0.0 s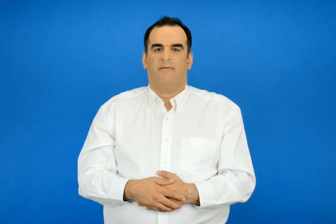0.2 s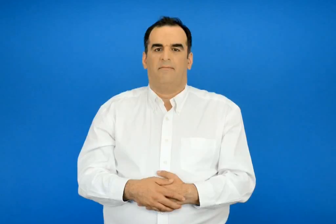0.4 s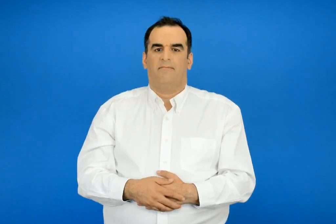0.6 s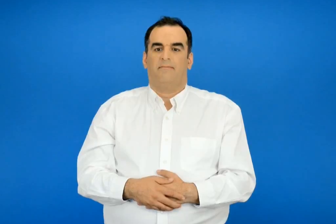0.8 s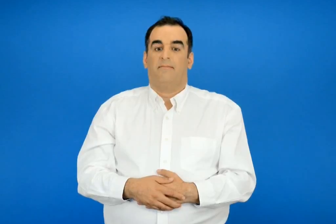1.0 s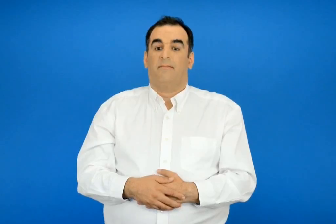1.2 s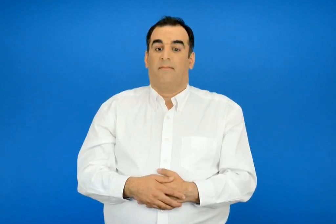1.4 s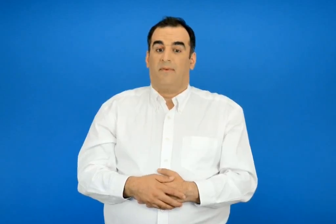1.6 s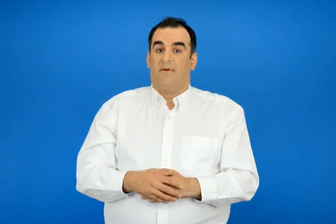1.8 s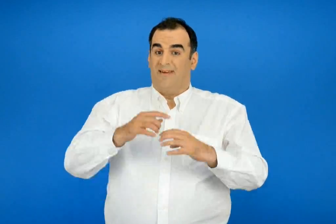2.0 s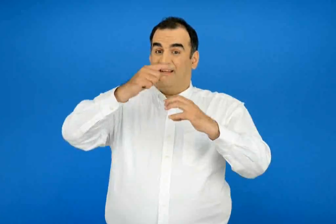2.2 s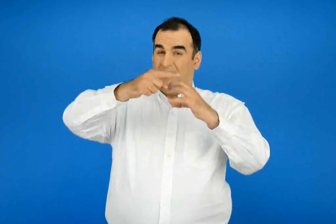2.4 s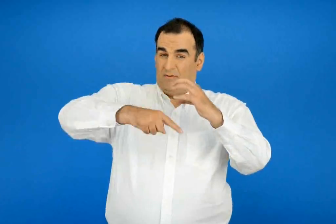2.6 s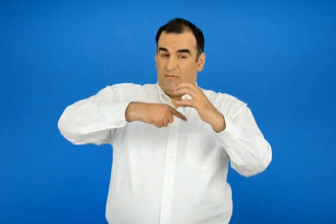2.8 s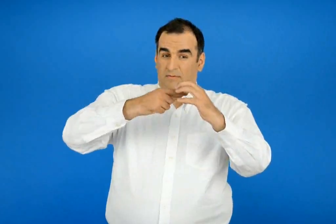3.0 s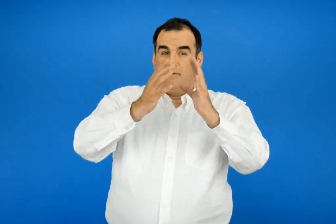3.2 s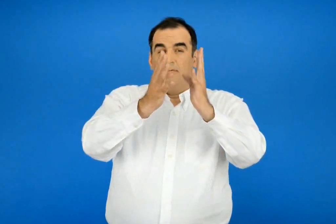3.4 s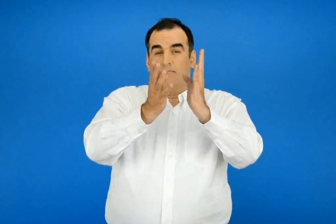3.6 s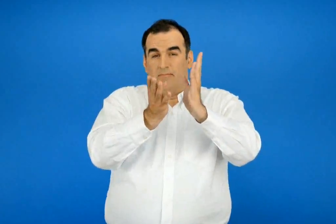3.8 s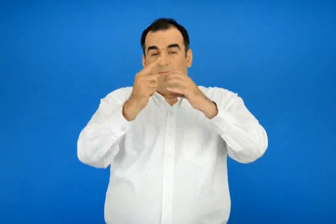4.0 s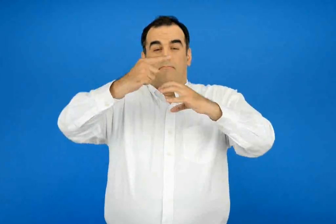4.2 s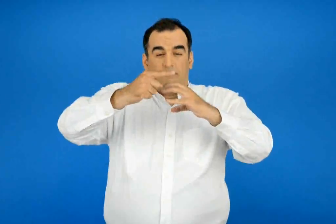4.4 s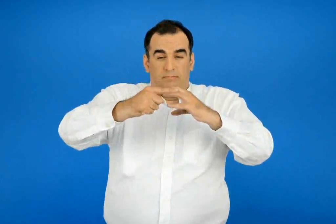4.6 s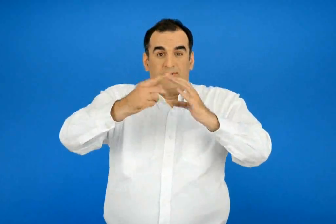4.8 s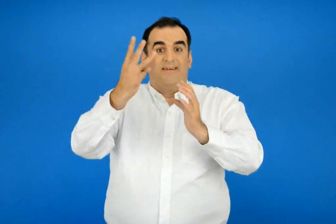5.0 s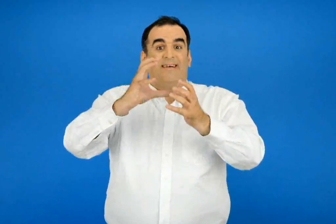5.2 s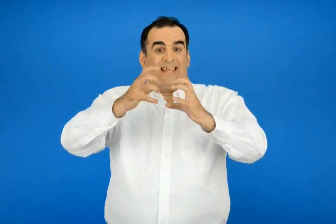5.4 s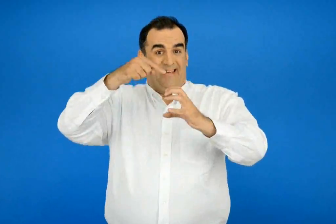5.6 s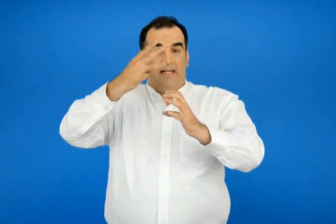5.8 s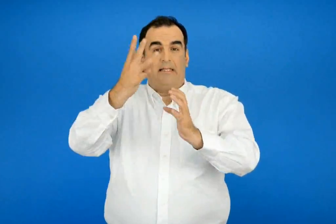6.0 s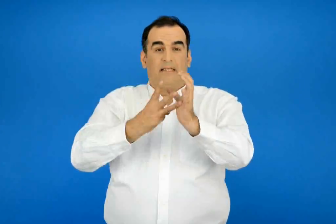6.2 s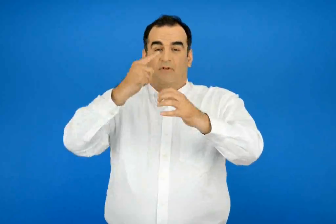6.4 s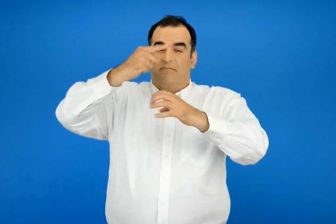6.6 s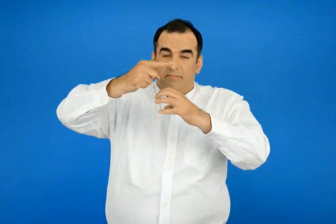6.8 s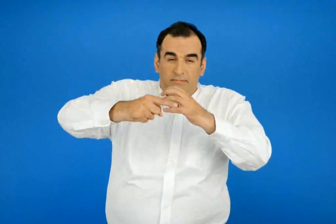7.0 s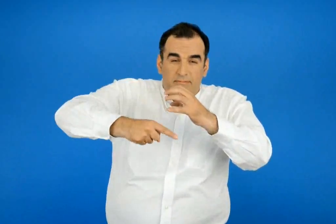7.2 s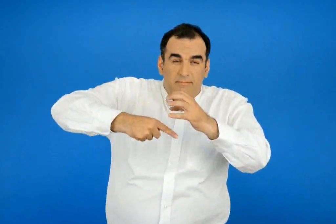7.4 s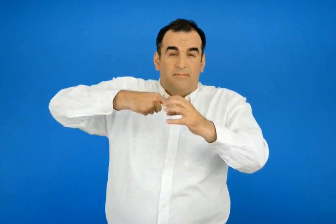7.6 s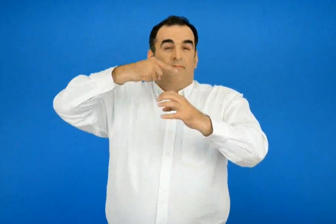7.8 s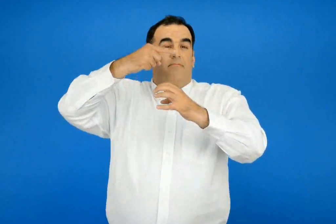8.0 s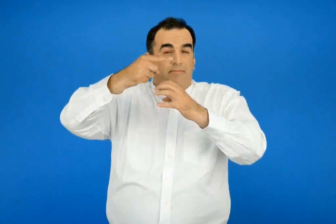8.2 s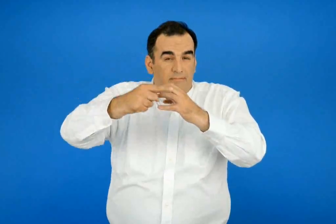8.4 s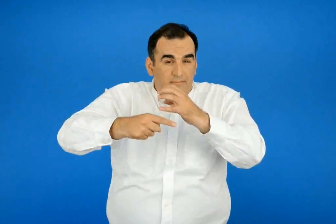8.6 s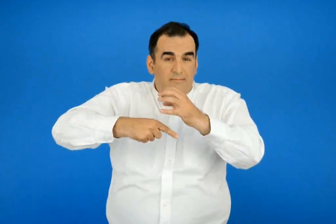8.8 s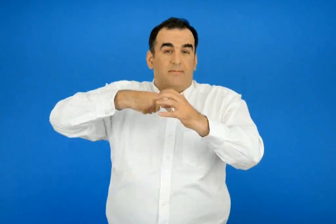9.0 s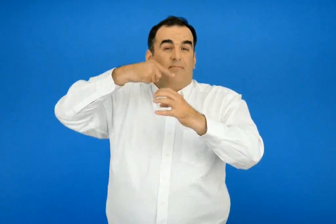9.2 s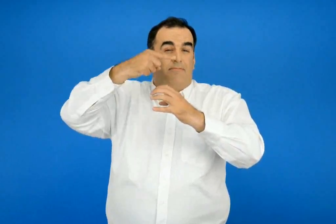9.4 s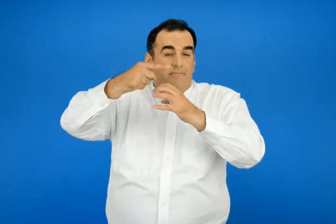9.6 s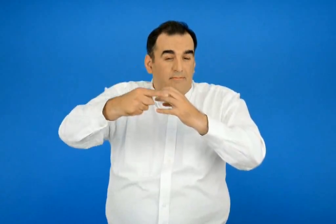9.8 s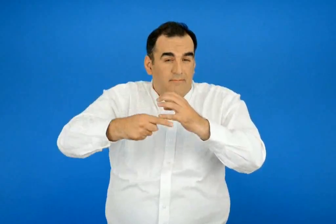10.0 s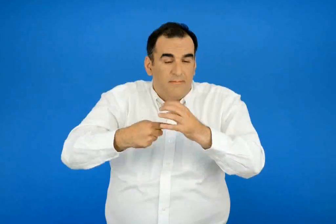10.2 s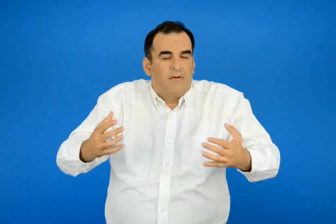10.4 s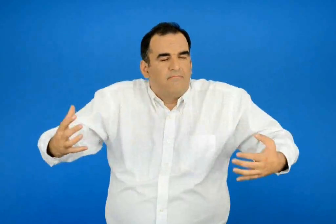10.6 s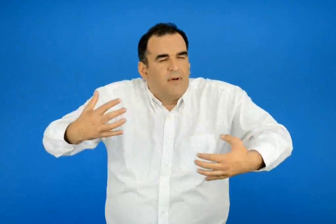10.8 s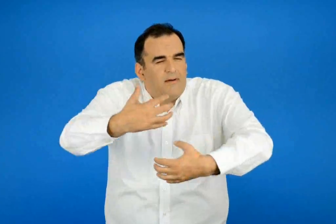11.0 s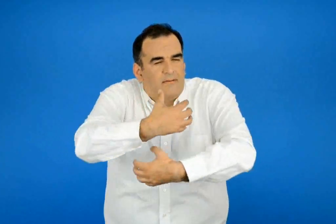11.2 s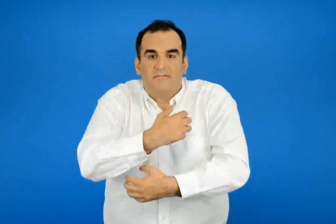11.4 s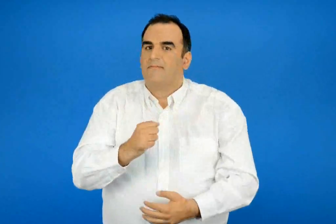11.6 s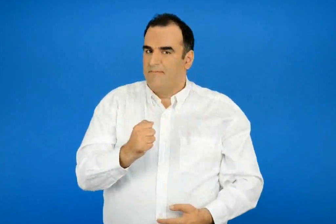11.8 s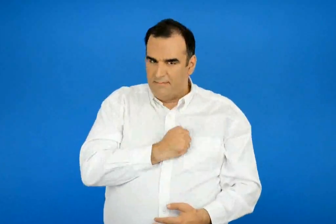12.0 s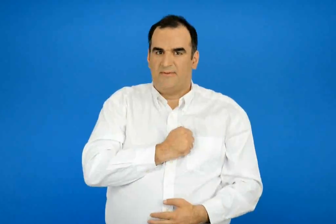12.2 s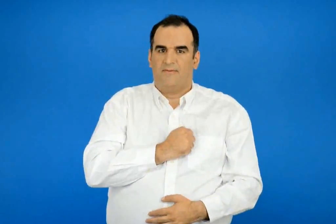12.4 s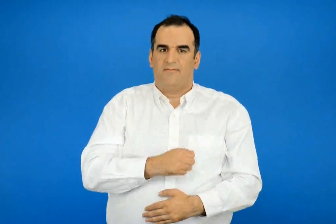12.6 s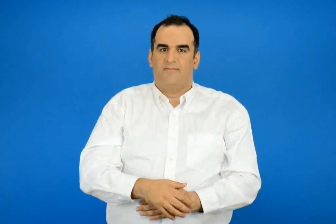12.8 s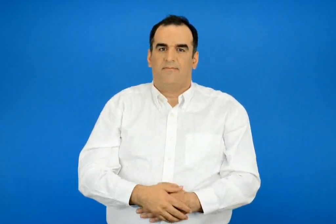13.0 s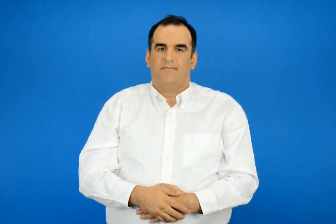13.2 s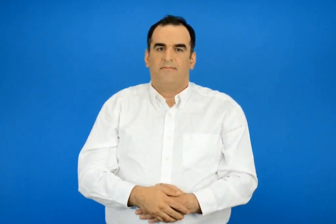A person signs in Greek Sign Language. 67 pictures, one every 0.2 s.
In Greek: κι ο κύκλος θα γινότανε ακόμα πιο μεγάλος και τρεις φορές τη γη μας θα αγκάλιαζε θαρρώ
